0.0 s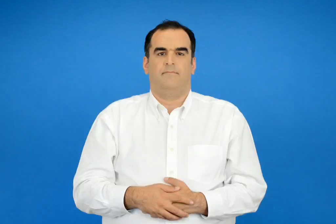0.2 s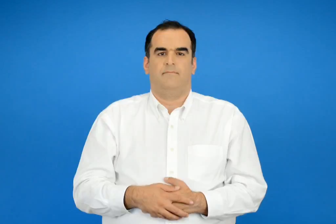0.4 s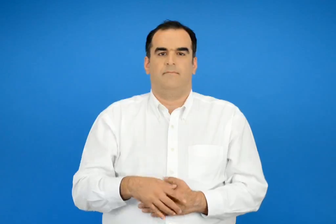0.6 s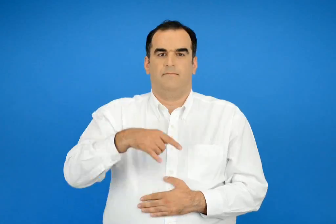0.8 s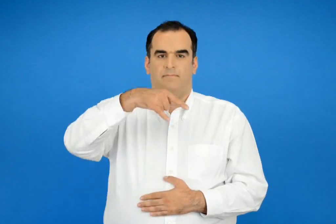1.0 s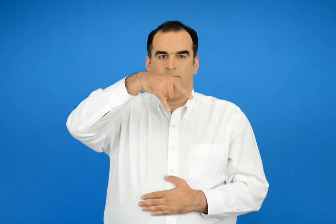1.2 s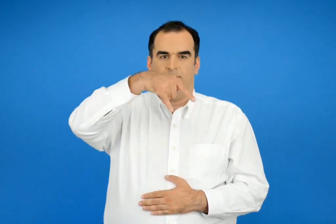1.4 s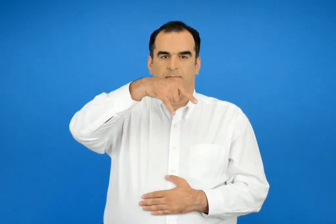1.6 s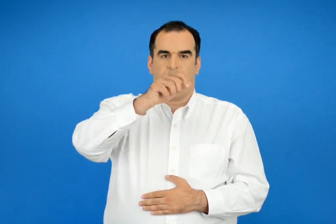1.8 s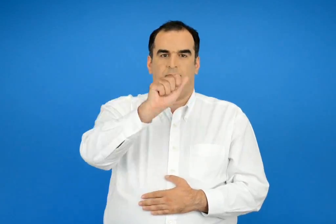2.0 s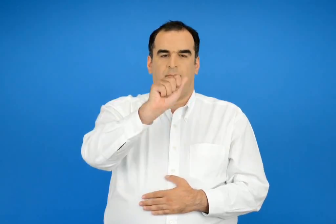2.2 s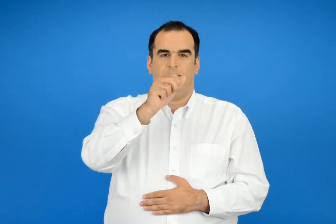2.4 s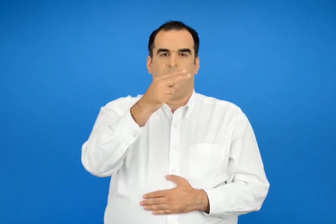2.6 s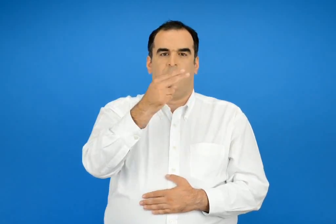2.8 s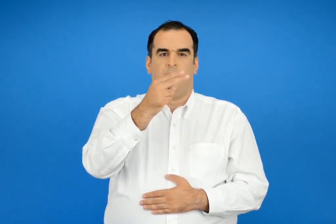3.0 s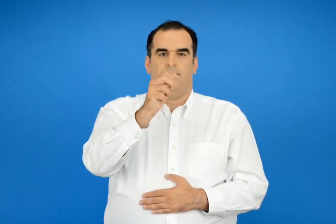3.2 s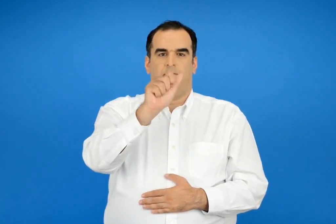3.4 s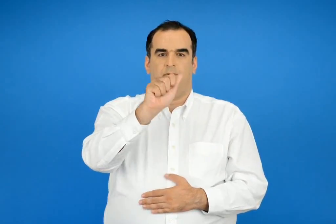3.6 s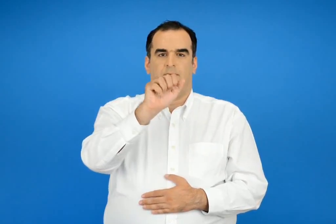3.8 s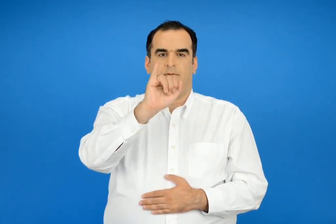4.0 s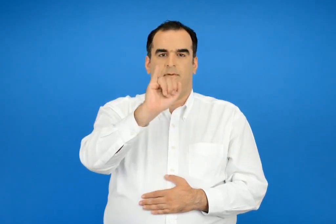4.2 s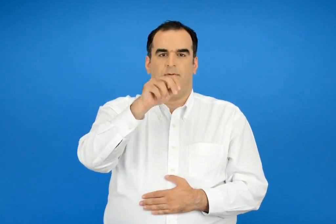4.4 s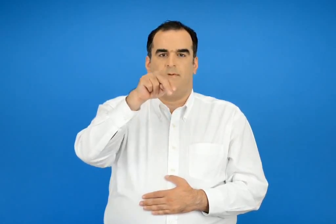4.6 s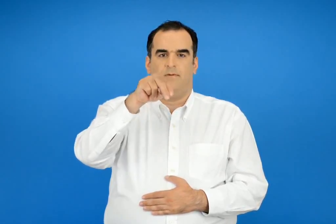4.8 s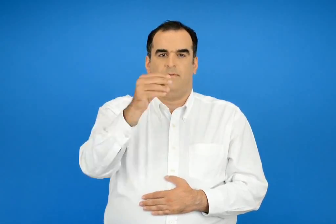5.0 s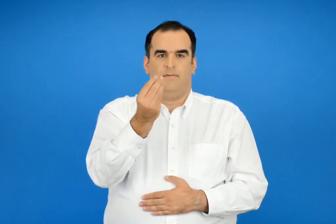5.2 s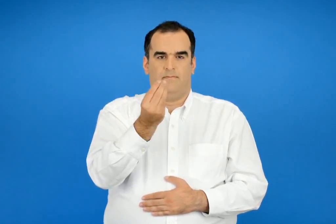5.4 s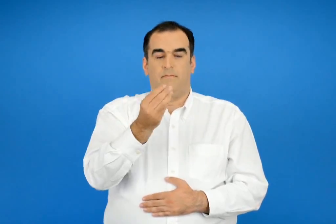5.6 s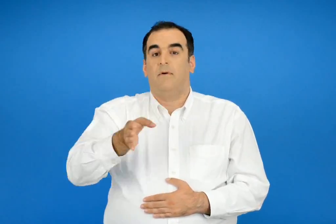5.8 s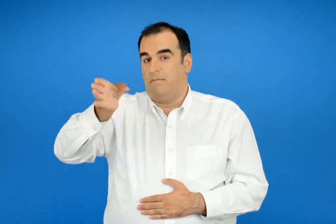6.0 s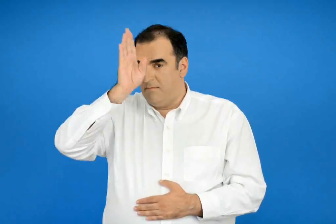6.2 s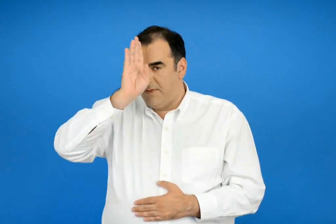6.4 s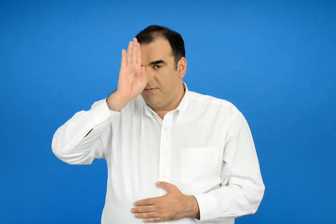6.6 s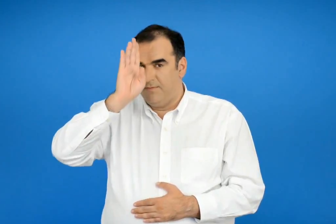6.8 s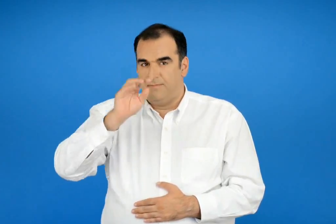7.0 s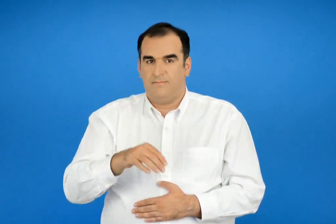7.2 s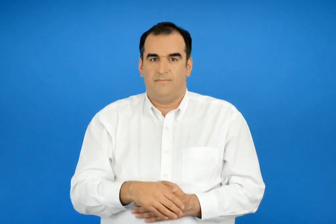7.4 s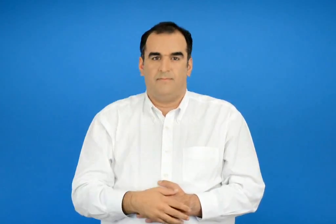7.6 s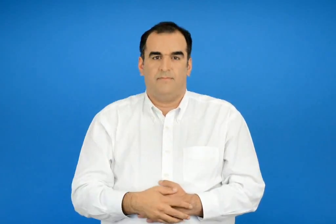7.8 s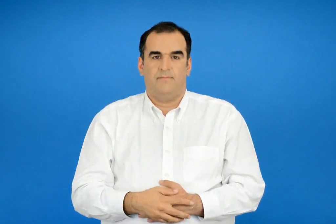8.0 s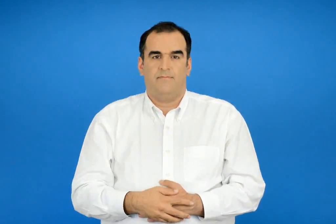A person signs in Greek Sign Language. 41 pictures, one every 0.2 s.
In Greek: παθαίνω
